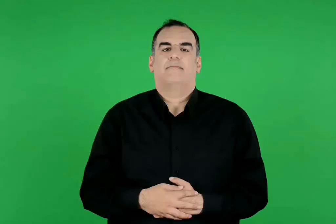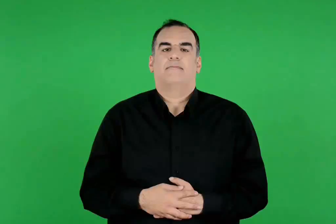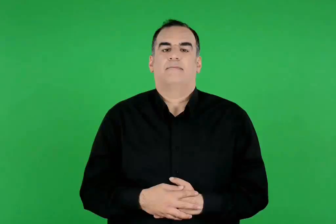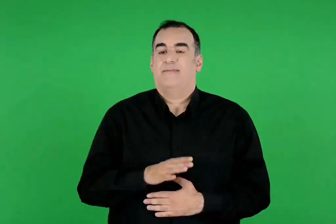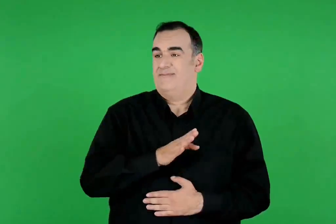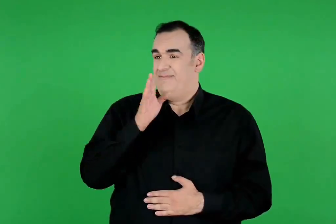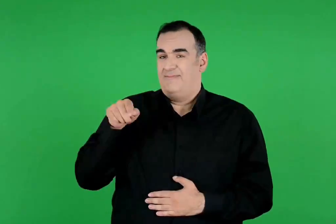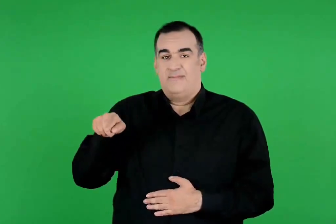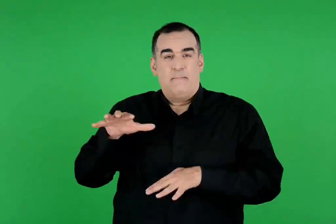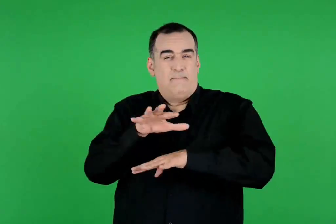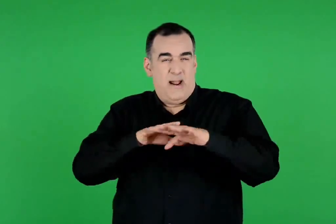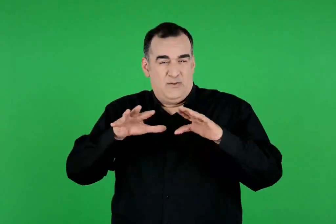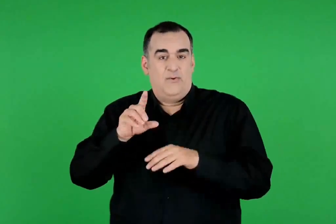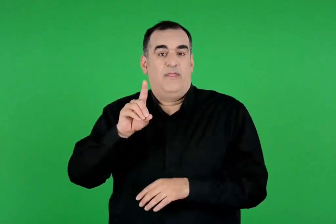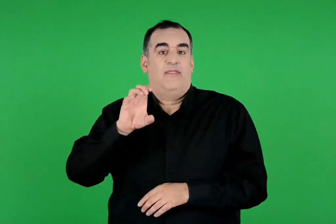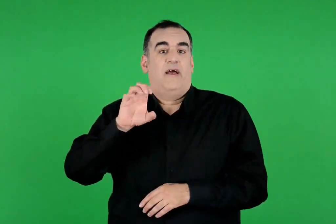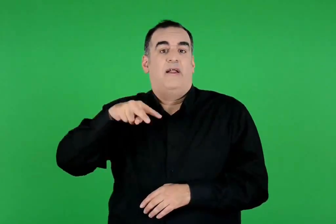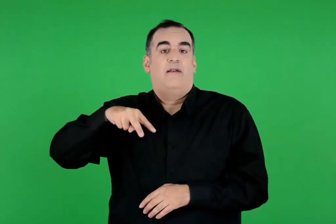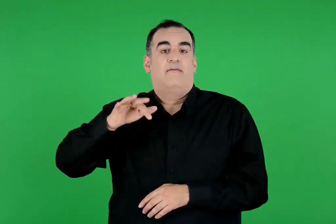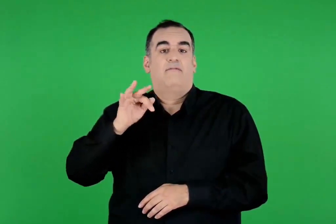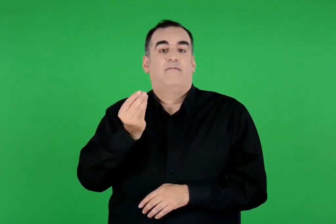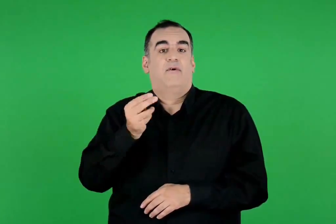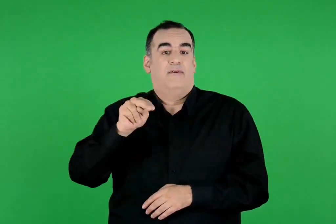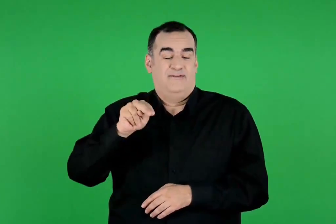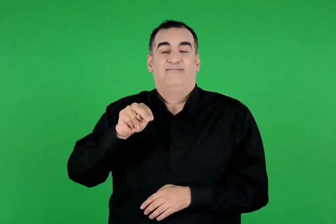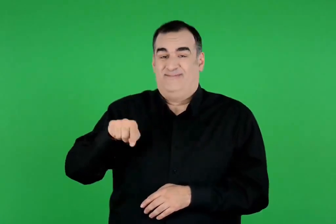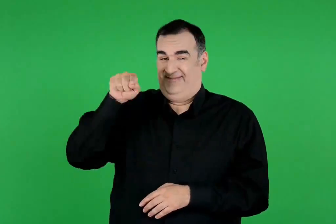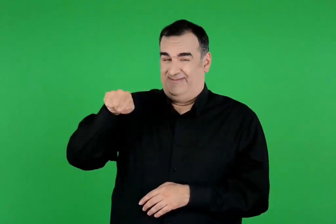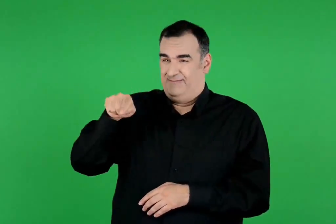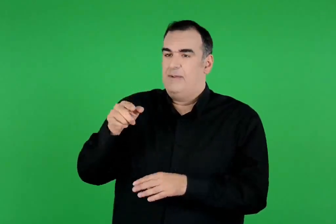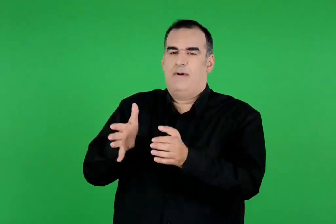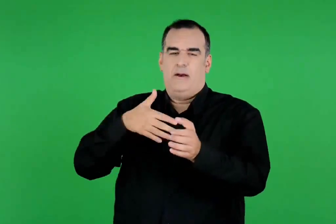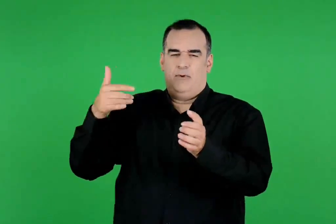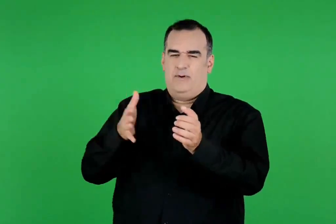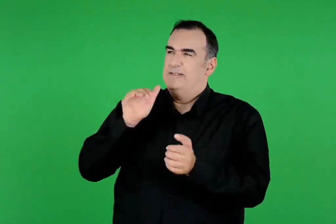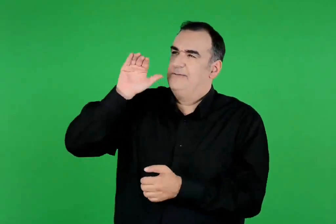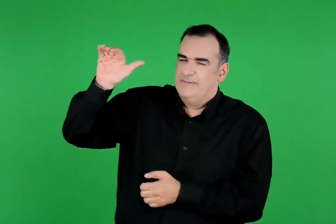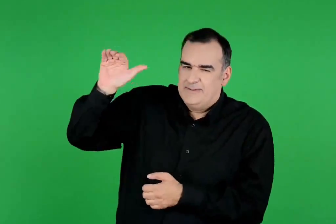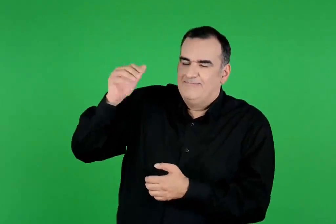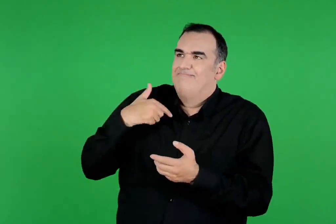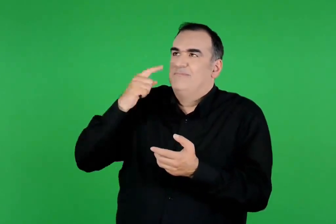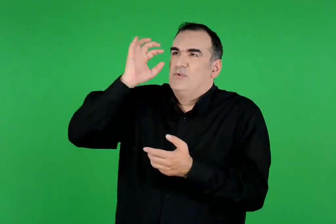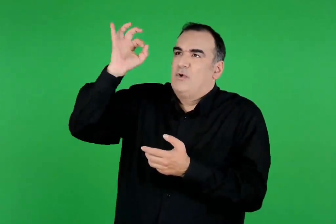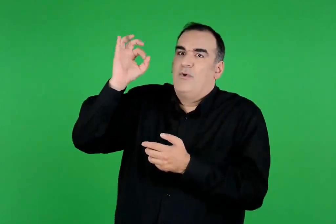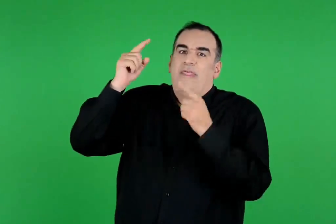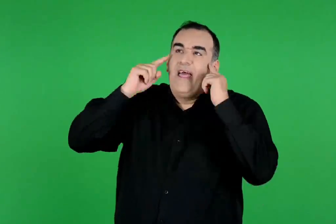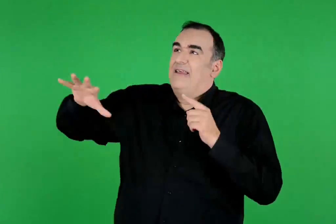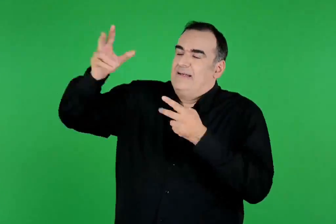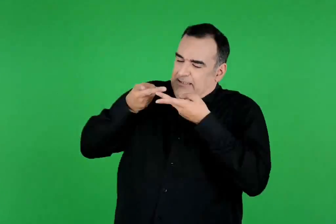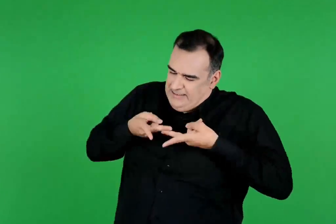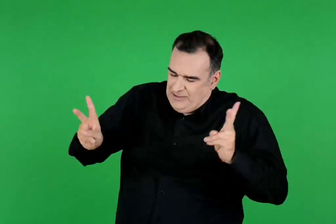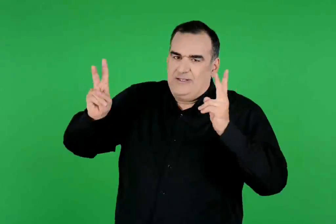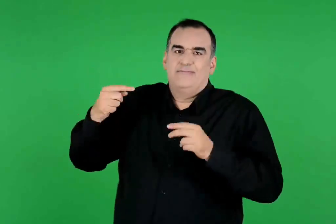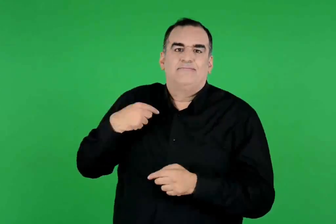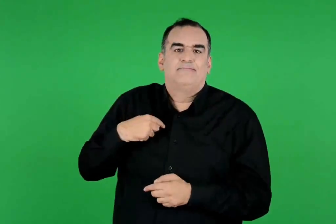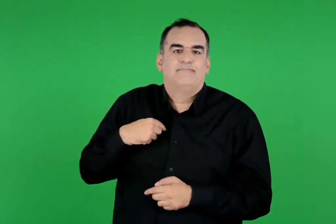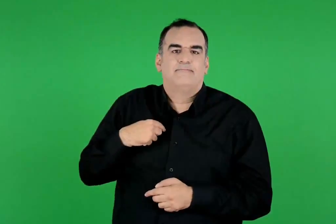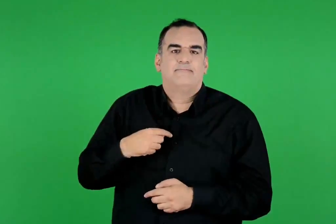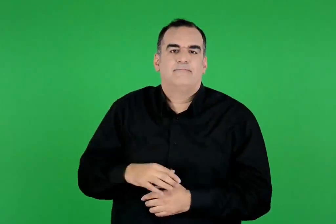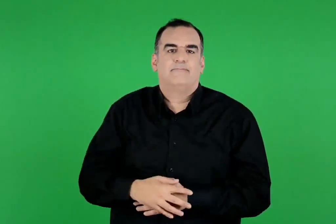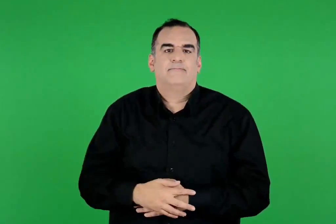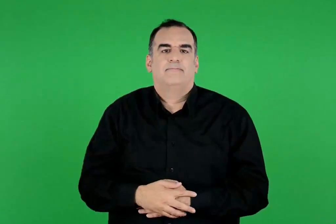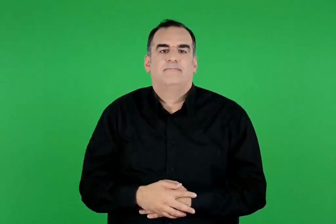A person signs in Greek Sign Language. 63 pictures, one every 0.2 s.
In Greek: πήγε τότε στο μαντείο των δελφών , για να ρωτήσει τον απόλλωνα τι έπρεπε να κάνει για να τον συγχωρέσουν οι θεοί
